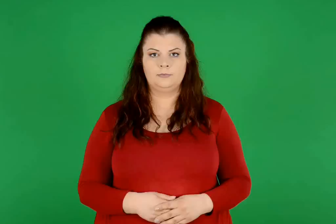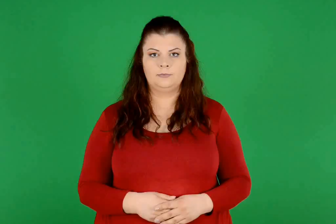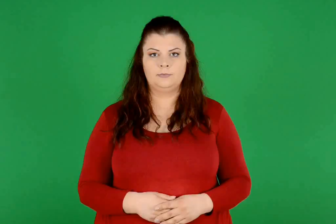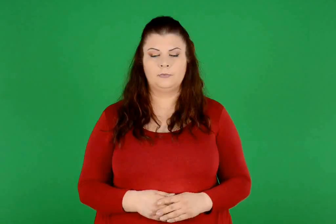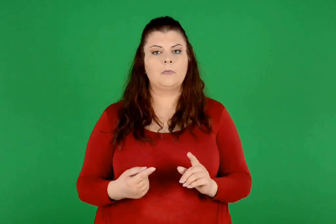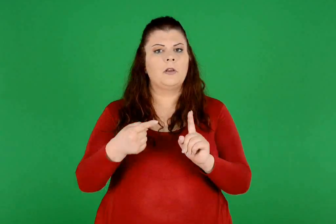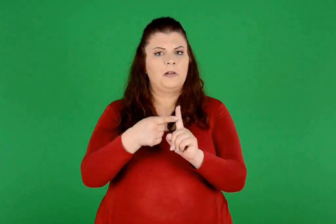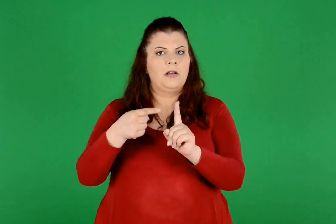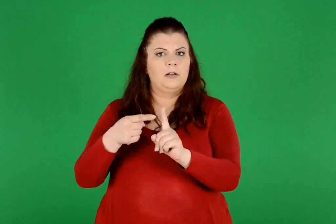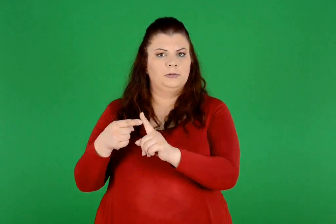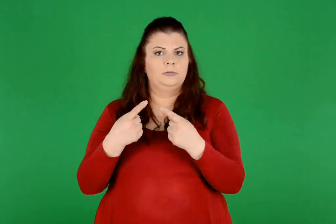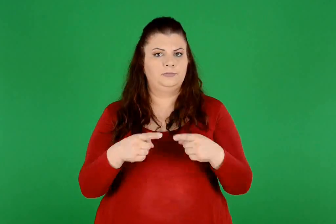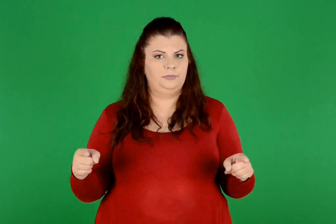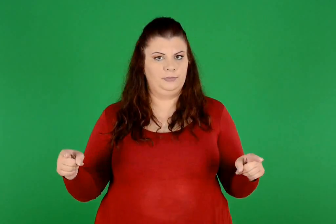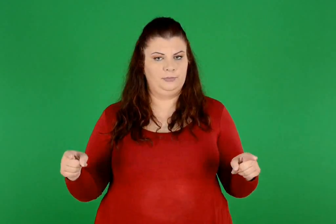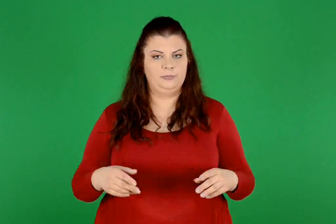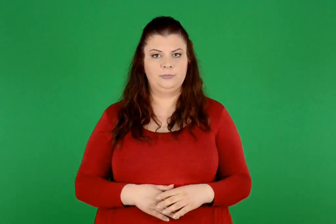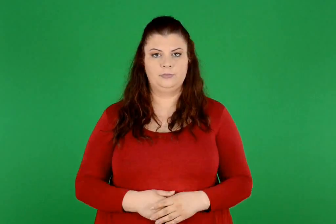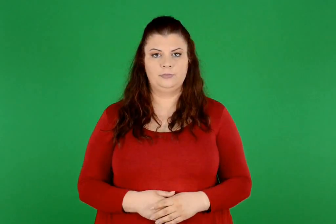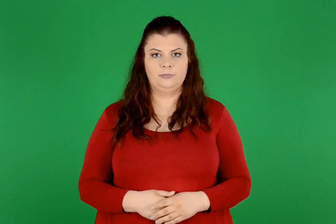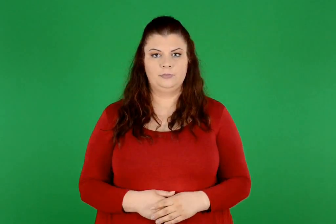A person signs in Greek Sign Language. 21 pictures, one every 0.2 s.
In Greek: διαιρέσεις
